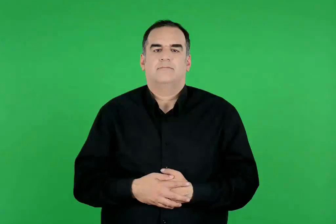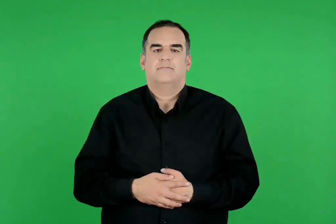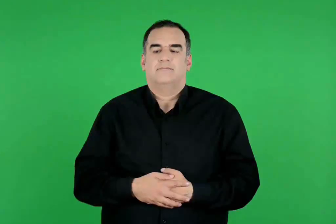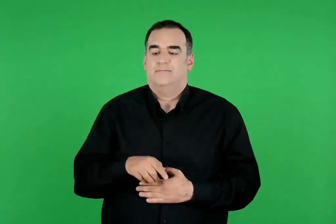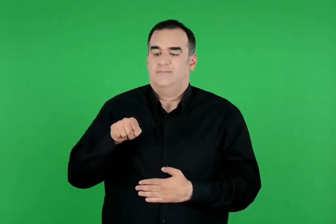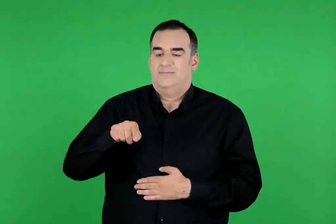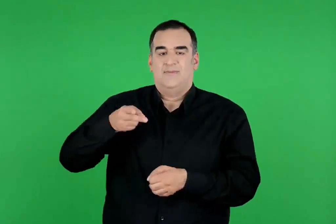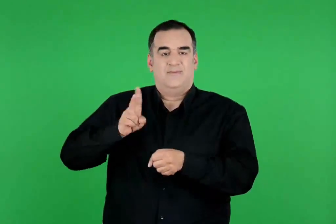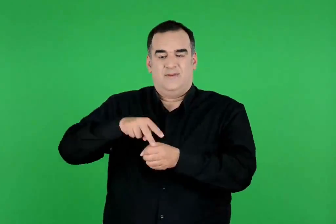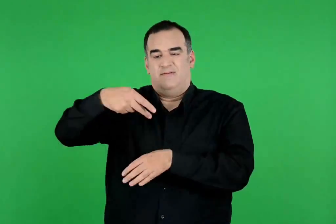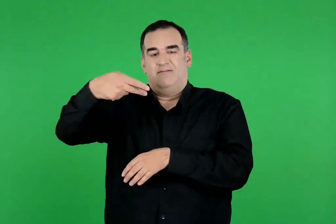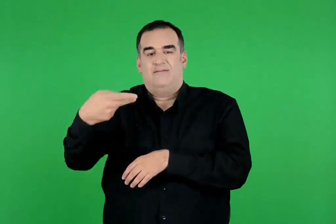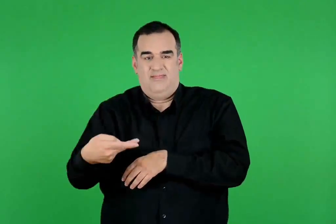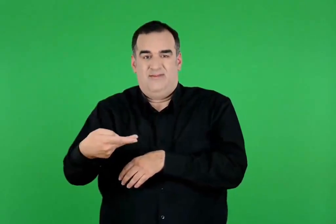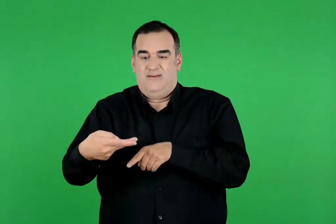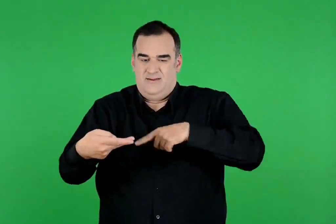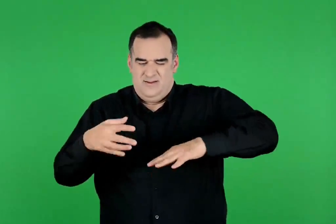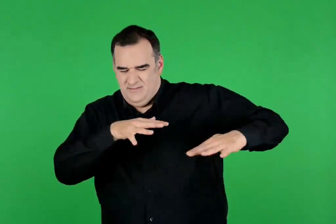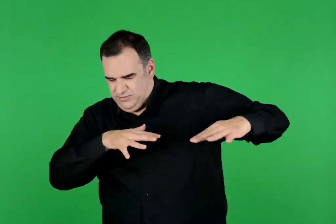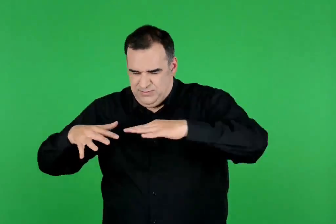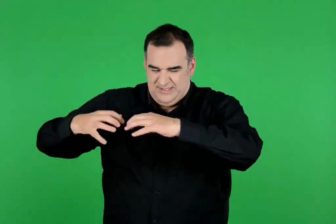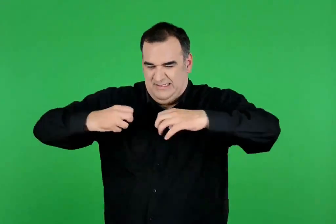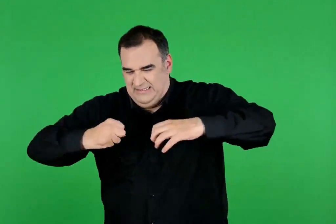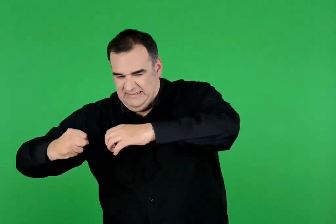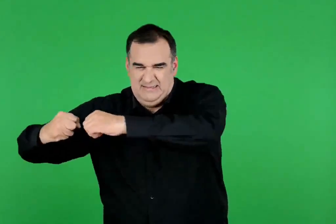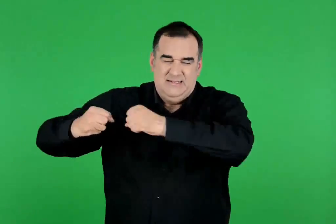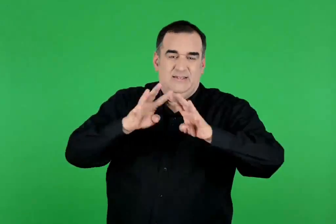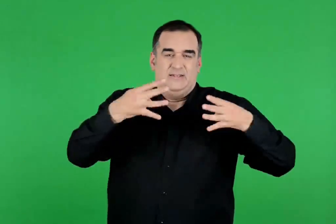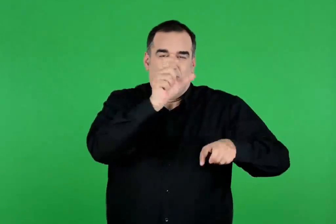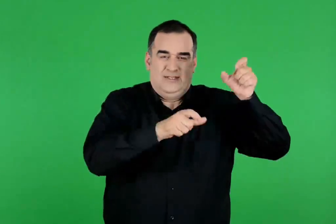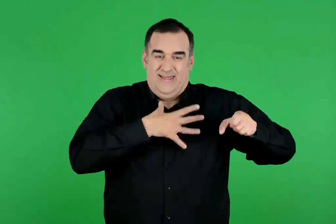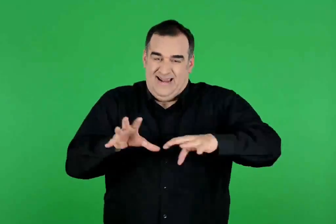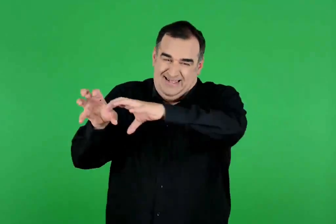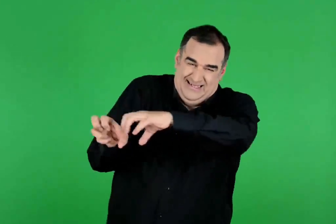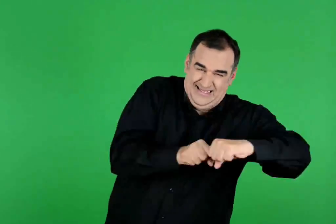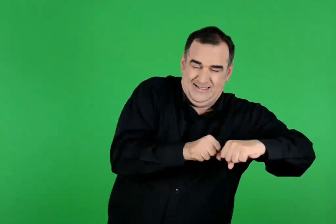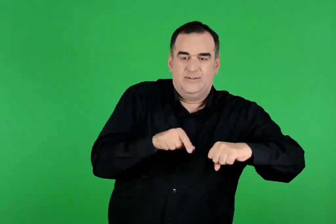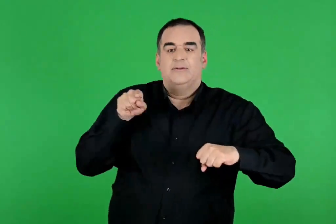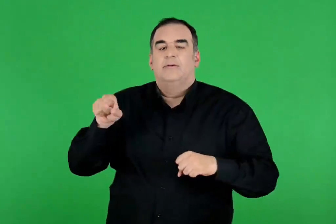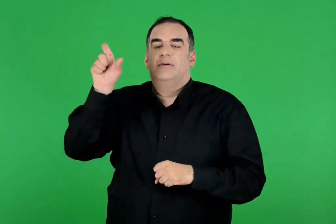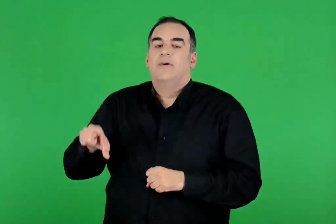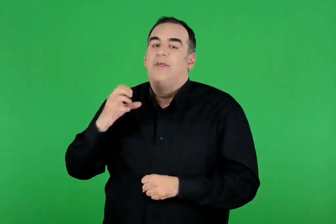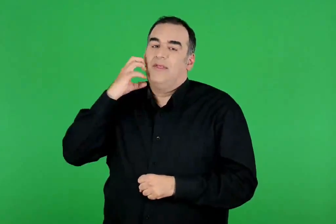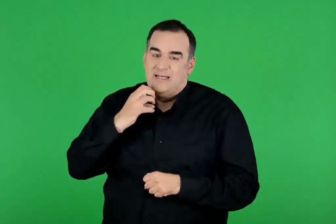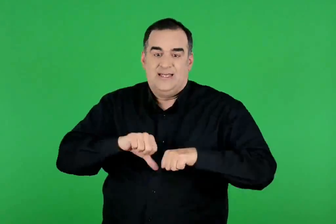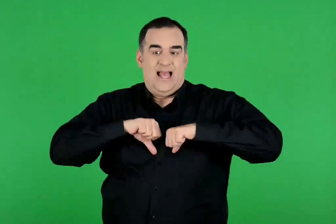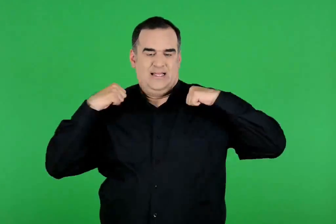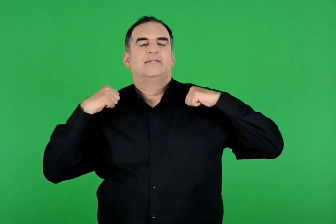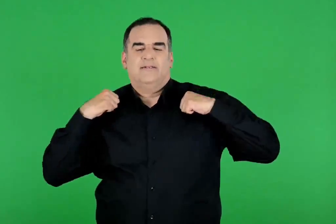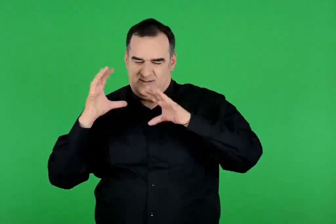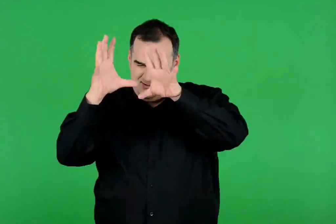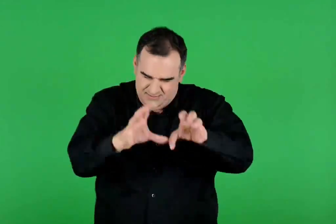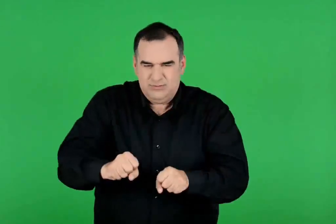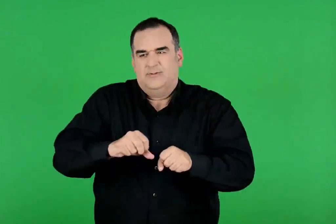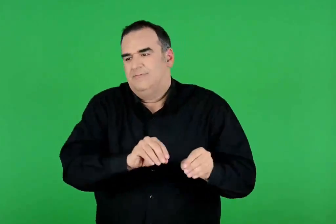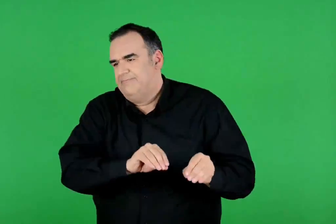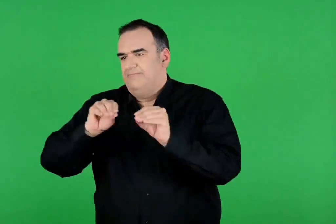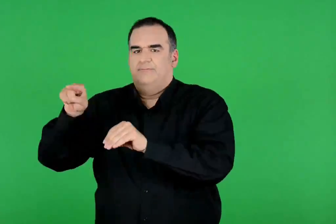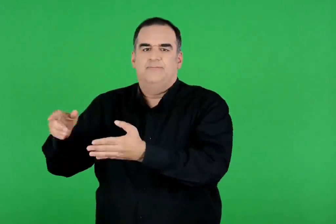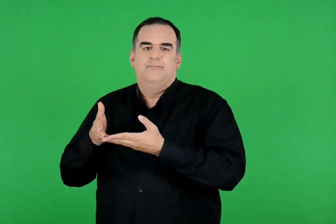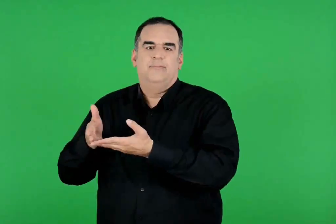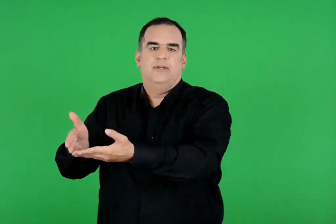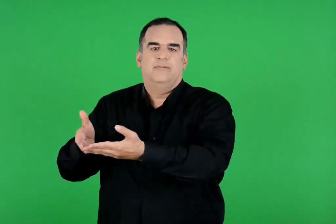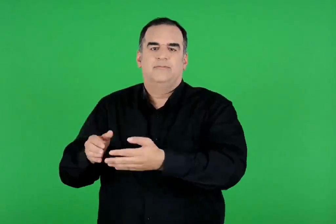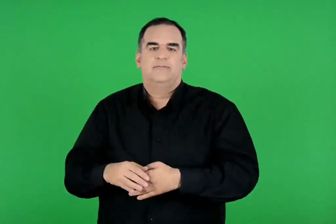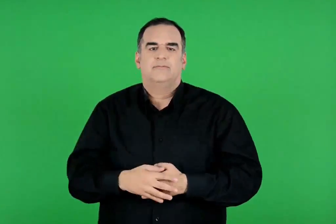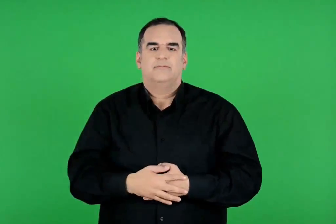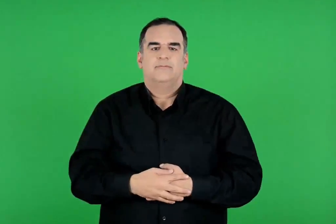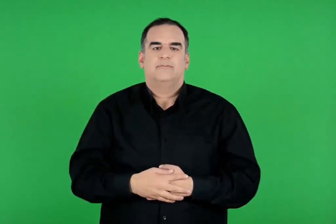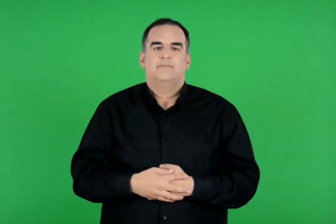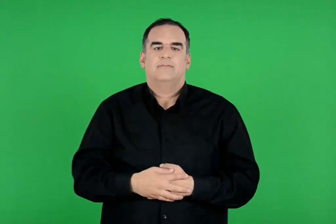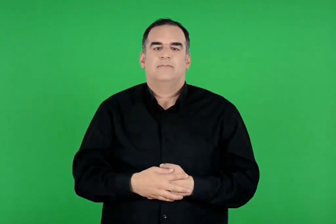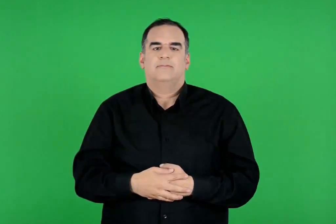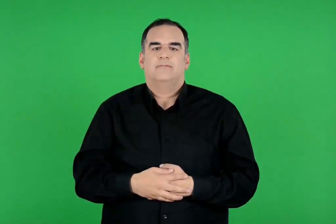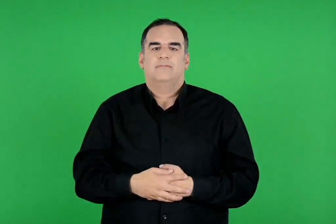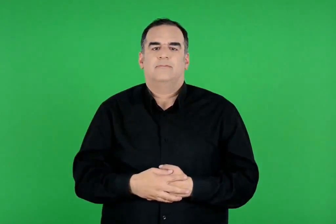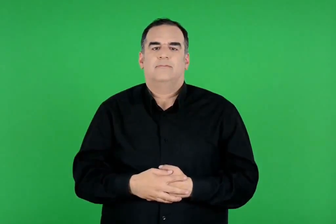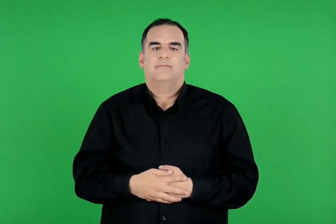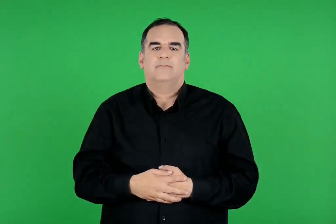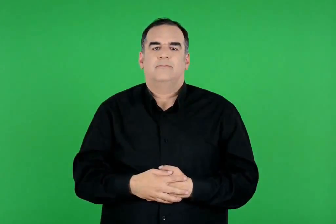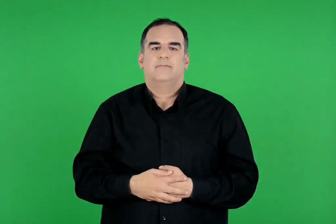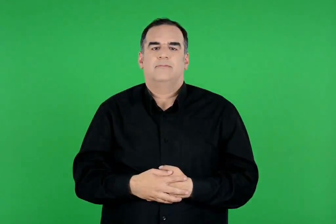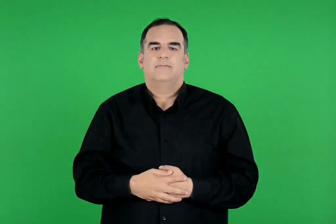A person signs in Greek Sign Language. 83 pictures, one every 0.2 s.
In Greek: όλοι οι αχαιοί θρηνούσαν για τον χαμό του ήρωα. ξαφνικά ακούστηκε μια τρομερή βουή από τη θάλασσα και μέσα από τα κύματα βγήκε η θέτιδα και οι νηρηίδες , οι αδερφές της
